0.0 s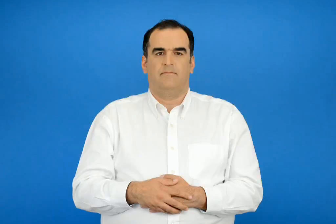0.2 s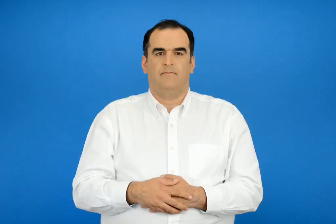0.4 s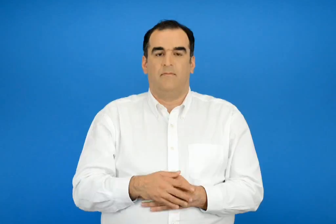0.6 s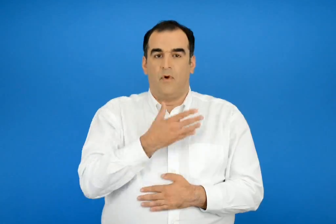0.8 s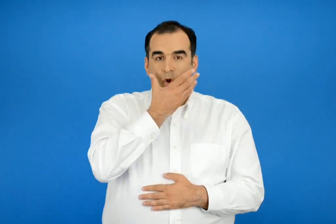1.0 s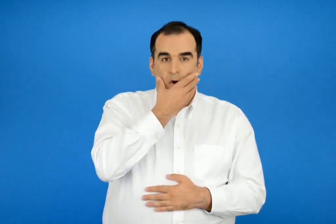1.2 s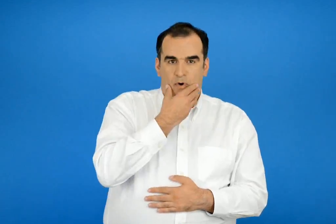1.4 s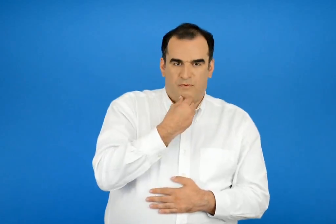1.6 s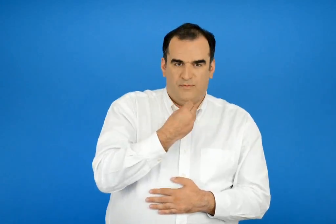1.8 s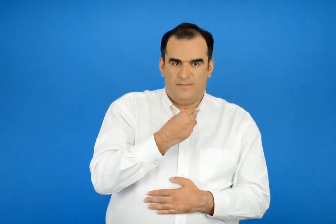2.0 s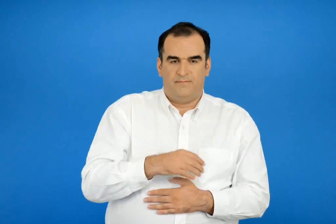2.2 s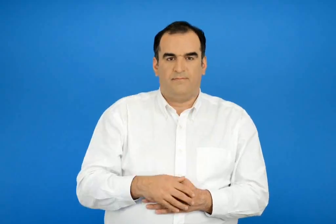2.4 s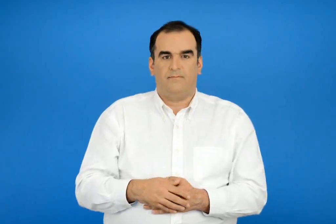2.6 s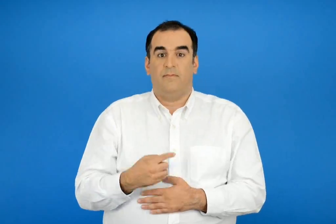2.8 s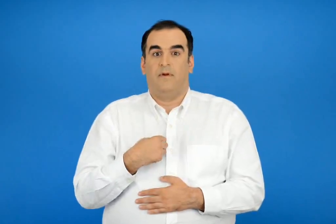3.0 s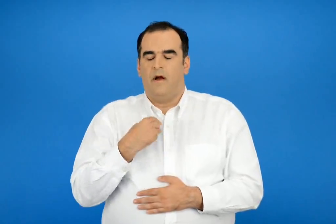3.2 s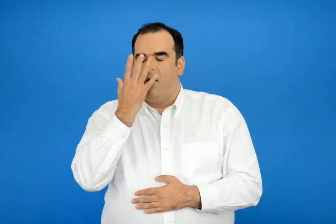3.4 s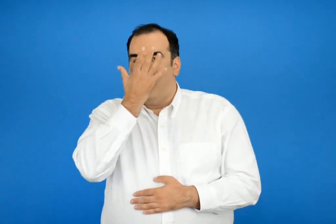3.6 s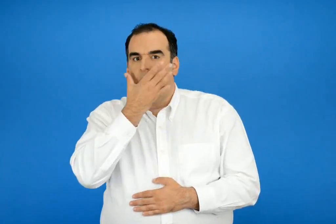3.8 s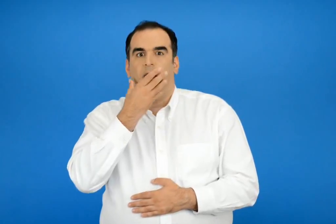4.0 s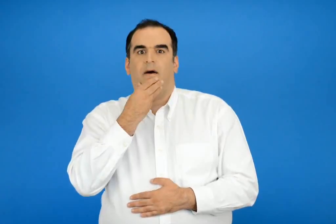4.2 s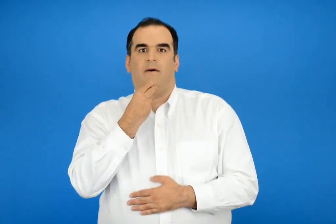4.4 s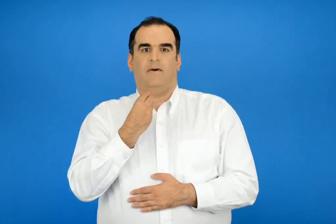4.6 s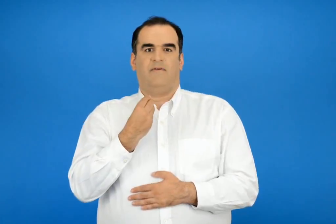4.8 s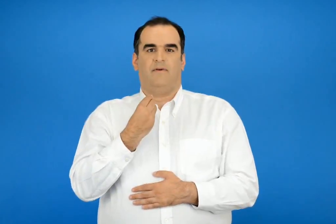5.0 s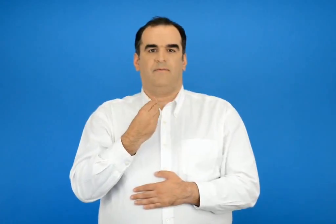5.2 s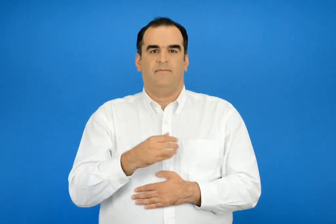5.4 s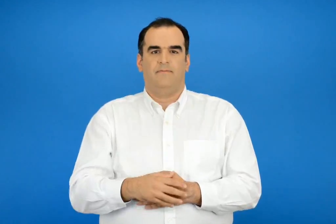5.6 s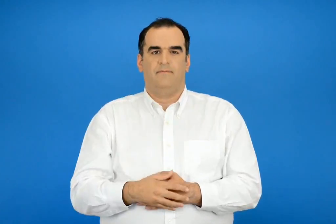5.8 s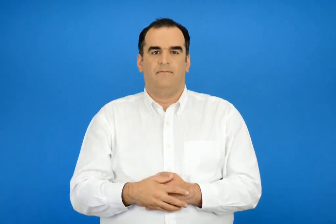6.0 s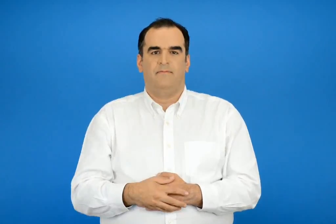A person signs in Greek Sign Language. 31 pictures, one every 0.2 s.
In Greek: όμορφος ομορφαίνω
